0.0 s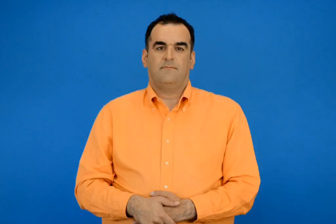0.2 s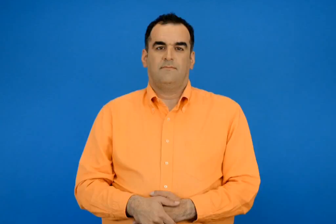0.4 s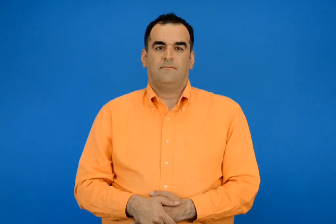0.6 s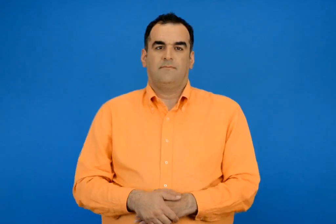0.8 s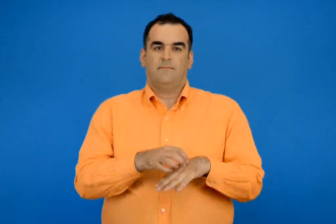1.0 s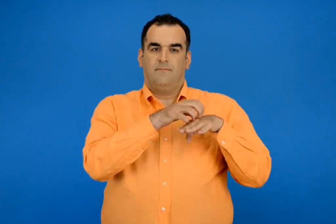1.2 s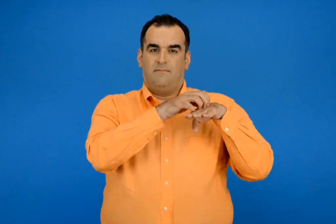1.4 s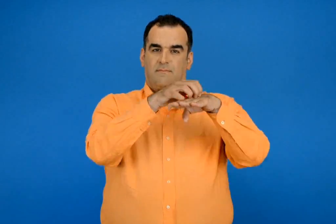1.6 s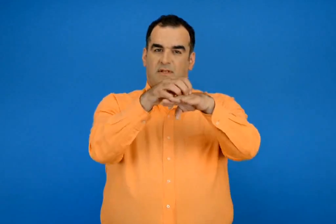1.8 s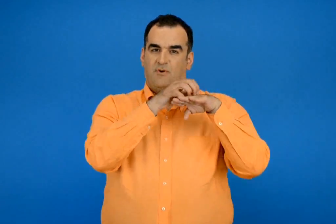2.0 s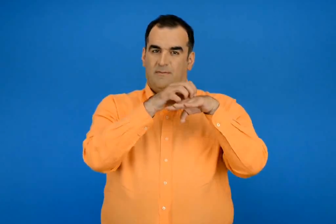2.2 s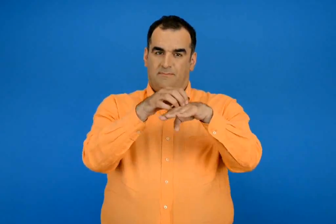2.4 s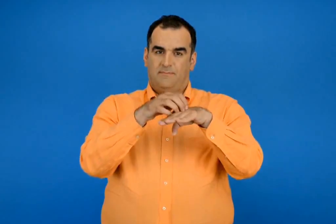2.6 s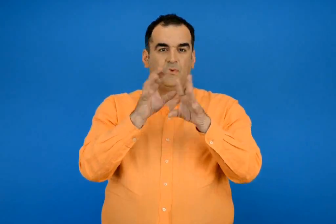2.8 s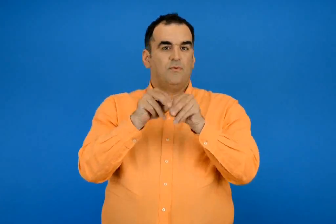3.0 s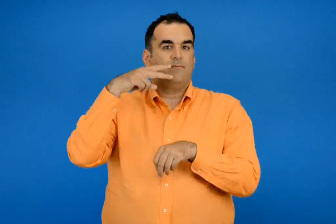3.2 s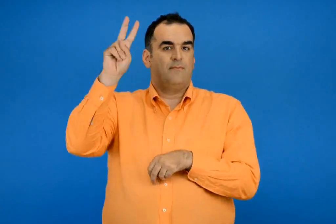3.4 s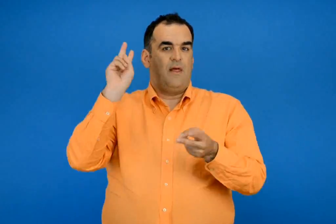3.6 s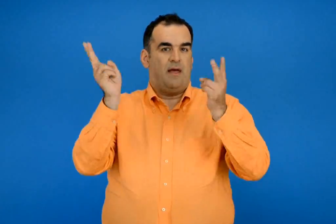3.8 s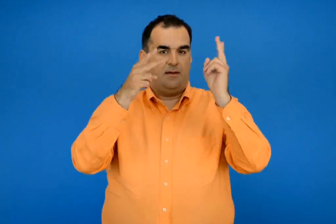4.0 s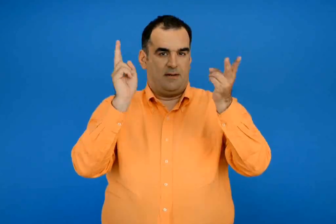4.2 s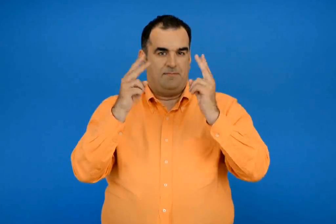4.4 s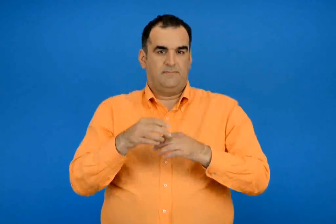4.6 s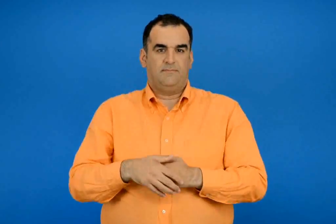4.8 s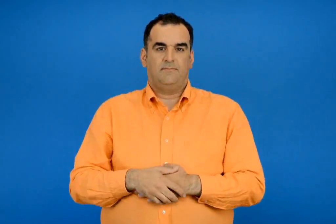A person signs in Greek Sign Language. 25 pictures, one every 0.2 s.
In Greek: μεταφορικά μέσα του αέρα
